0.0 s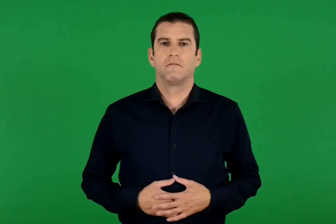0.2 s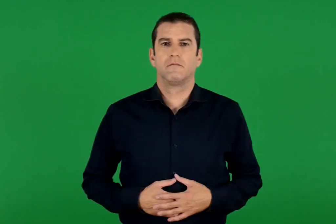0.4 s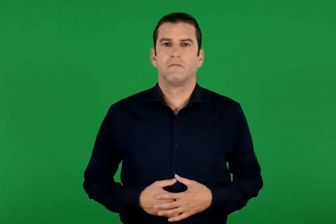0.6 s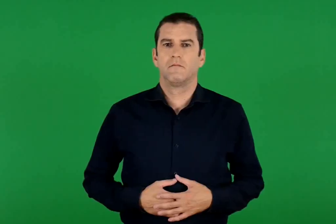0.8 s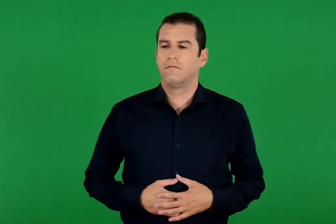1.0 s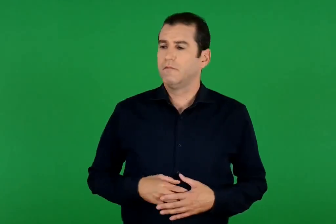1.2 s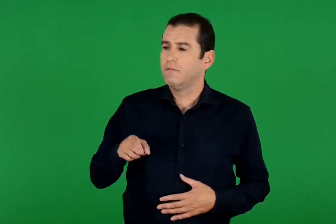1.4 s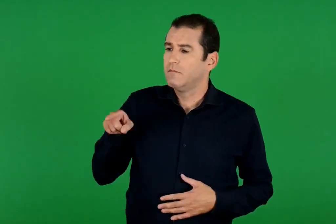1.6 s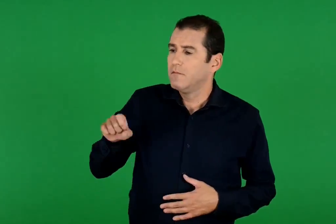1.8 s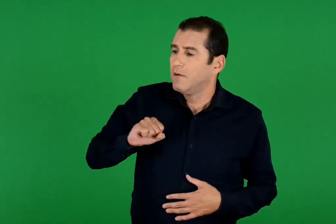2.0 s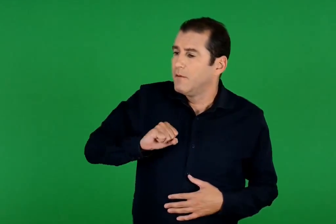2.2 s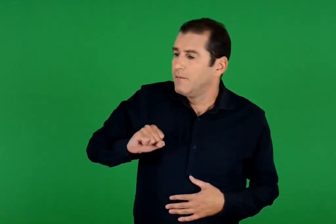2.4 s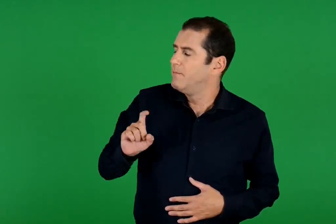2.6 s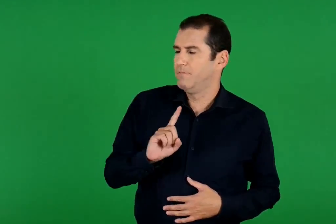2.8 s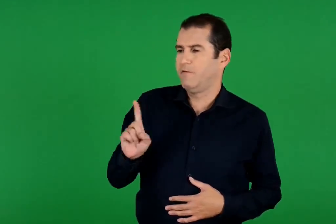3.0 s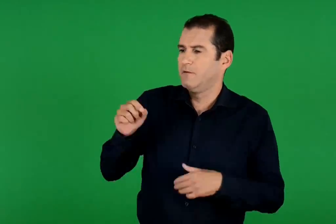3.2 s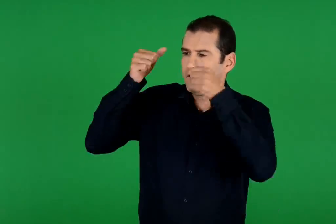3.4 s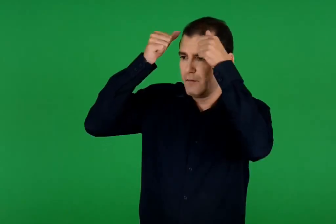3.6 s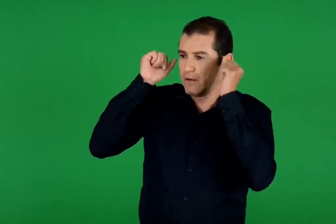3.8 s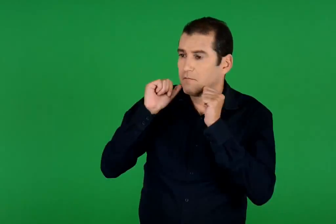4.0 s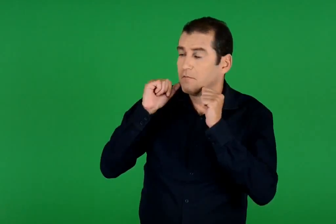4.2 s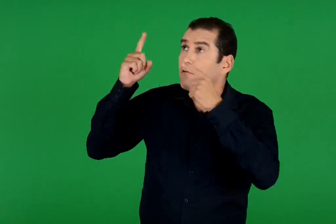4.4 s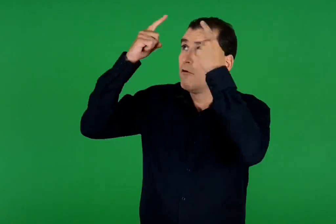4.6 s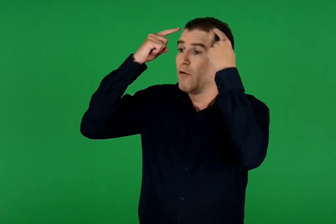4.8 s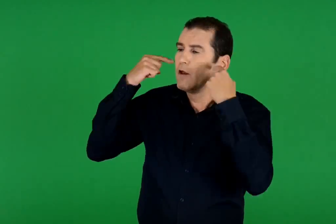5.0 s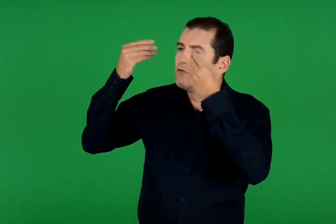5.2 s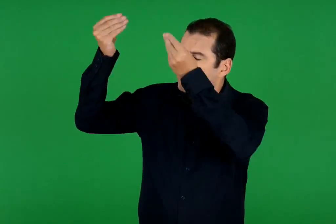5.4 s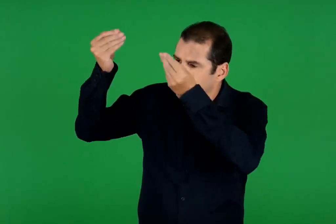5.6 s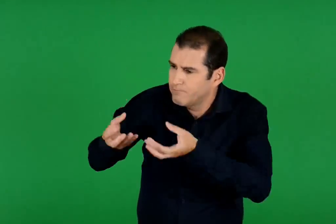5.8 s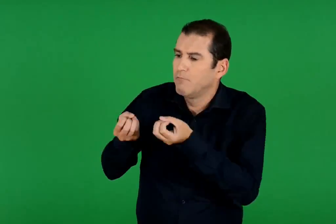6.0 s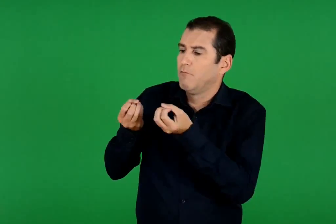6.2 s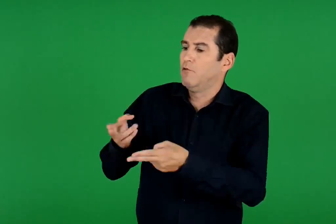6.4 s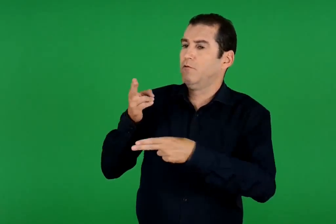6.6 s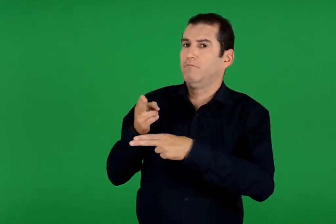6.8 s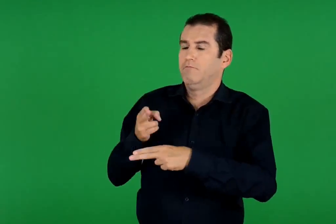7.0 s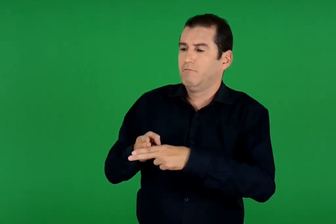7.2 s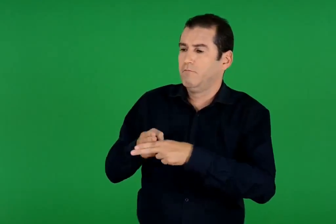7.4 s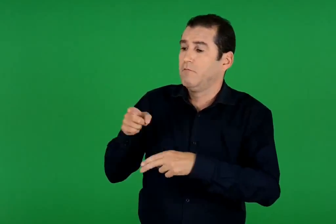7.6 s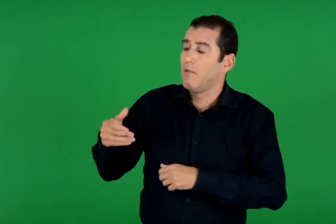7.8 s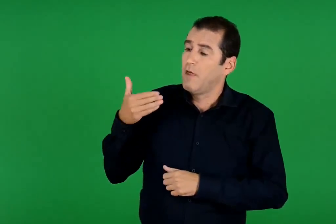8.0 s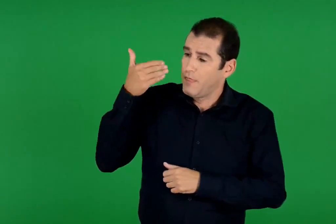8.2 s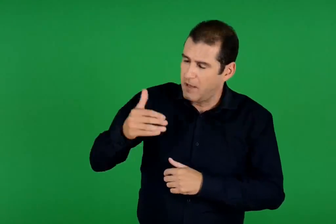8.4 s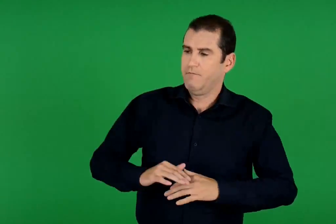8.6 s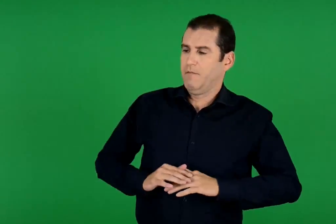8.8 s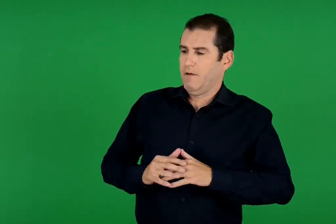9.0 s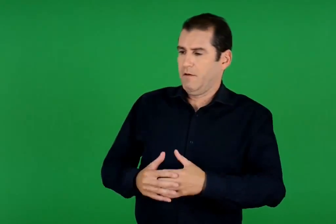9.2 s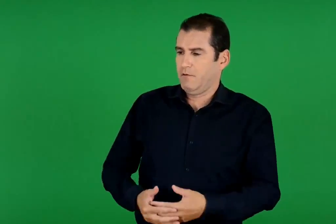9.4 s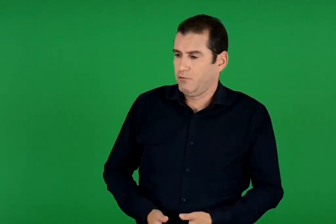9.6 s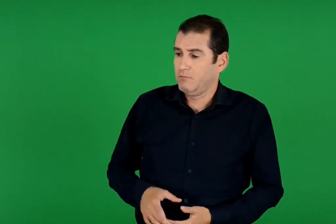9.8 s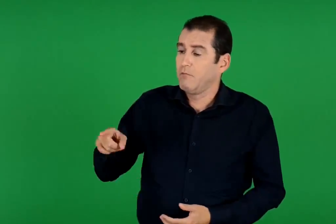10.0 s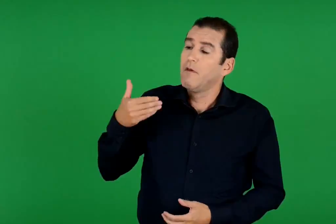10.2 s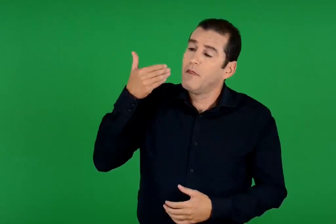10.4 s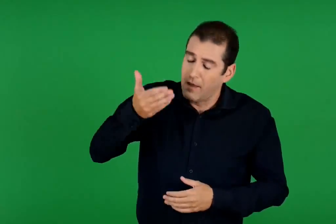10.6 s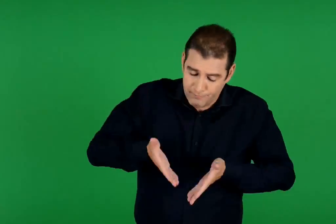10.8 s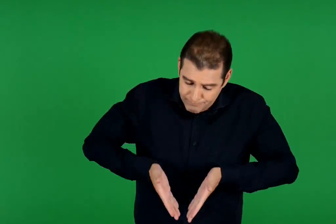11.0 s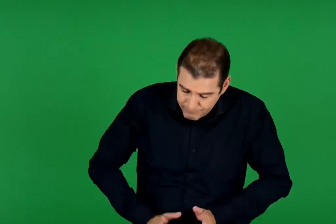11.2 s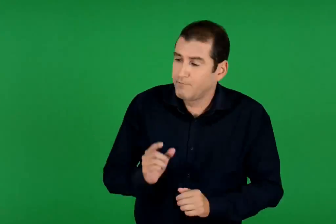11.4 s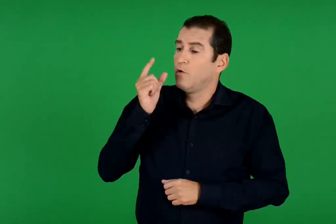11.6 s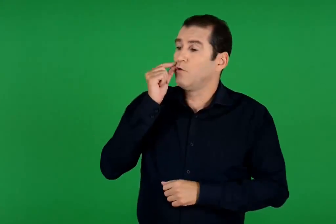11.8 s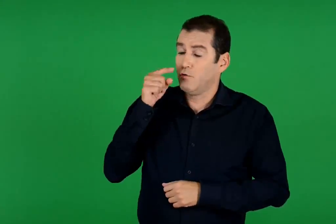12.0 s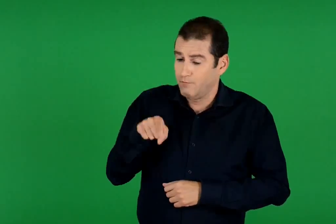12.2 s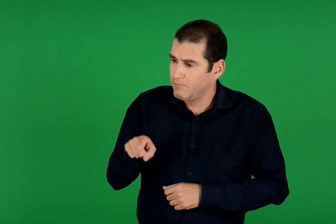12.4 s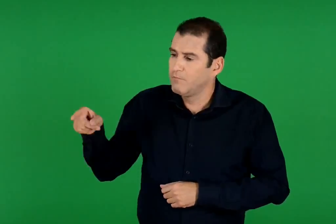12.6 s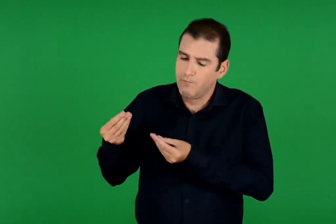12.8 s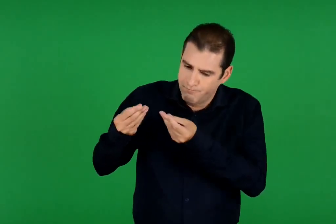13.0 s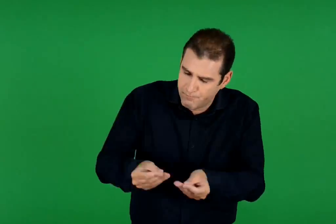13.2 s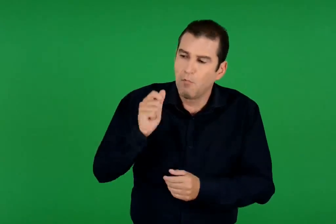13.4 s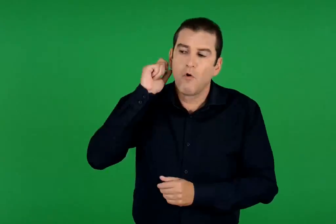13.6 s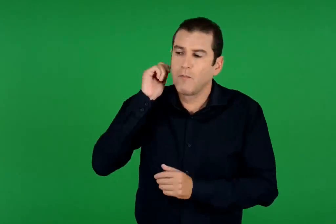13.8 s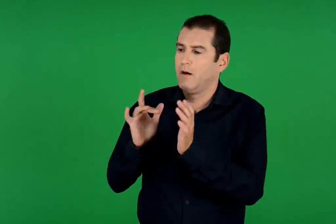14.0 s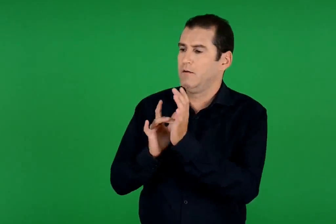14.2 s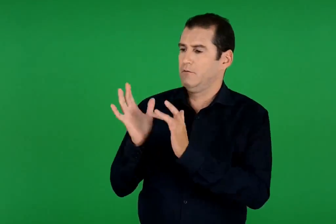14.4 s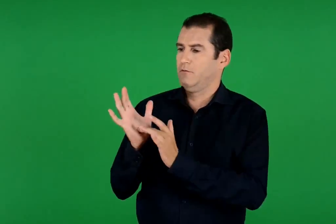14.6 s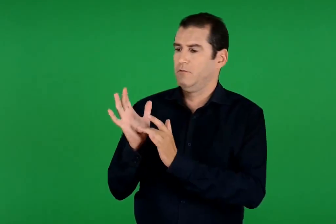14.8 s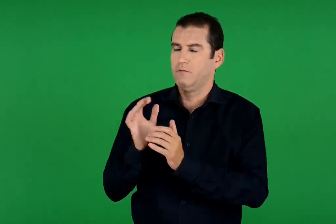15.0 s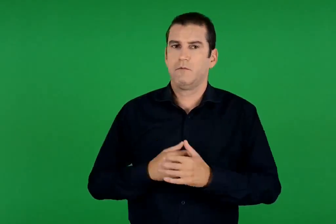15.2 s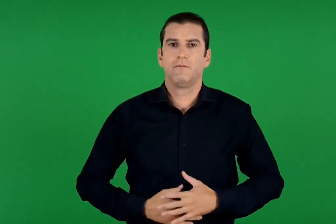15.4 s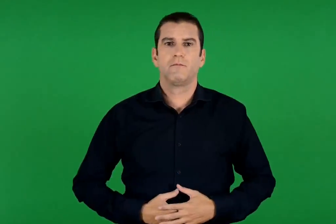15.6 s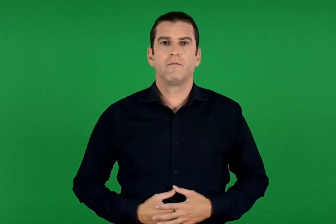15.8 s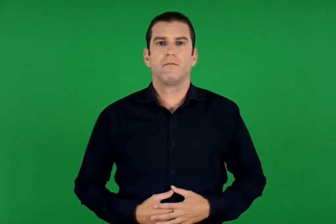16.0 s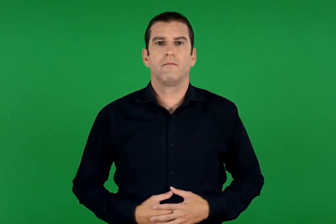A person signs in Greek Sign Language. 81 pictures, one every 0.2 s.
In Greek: μη φοβάσαι μαριάμ , ο θεός σου έδωσε τη χάρη του. θα μείνεις έγκυος , θα γεννήσεις γιο και θα τον ονομάσεις ιησού
